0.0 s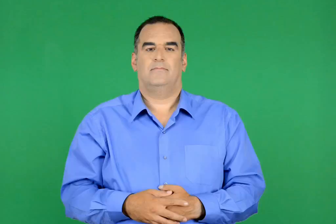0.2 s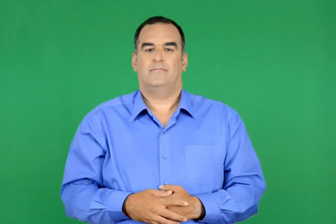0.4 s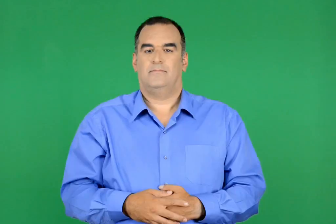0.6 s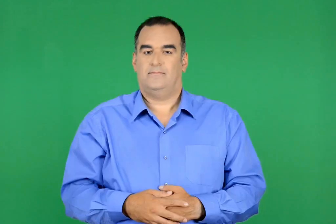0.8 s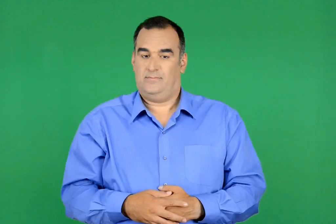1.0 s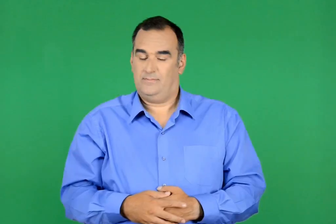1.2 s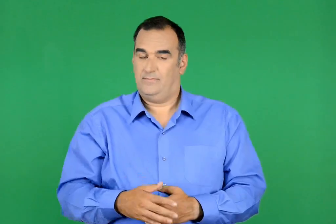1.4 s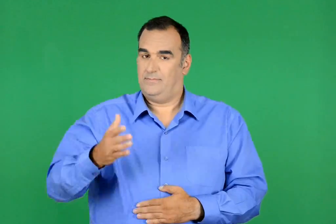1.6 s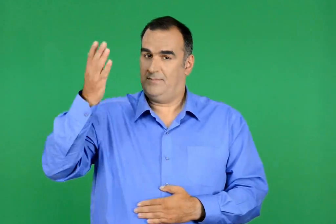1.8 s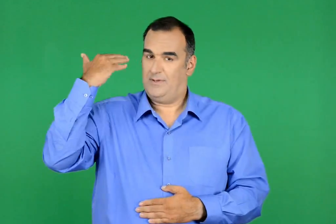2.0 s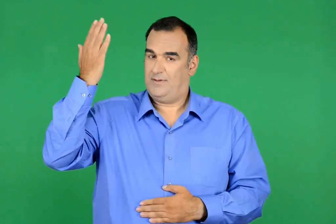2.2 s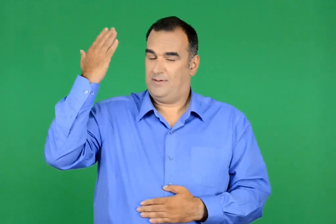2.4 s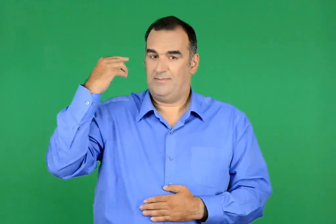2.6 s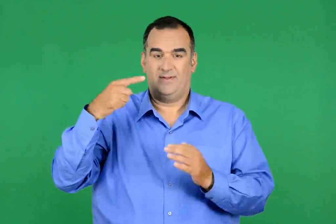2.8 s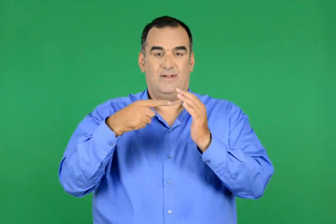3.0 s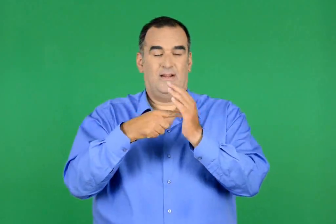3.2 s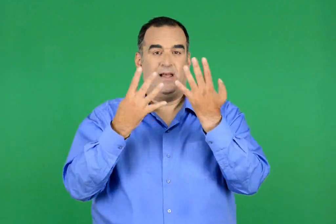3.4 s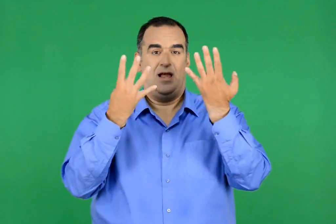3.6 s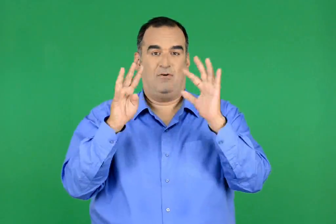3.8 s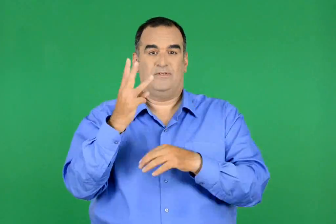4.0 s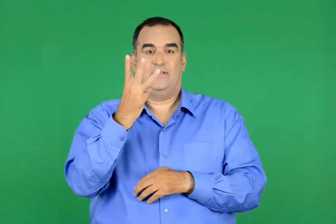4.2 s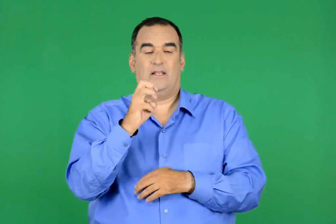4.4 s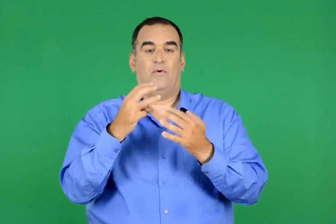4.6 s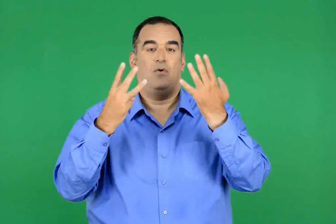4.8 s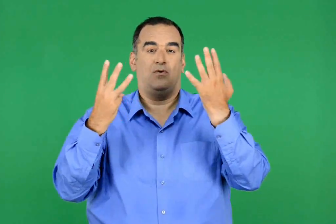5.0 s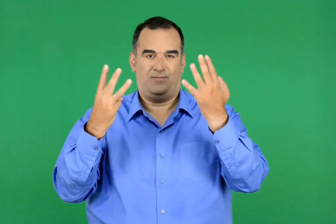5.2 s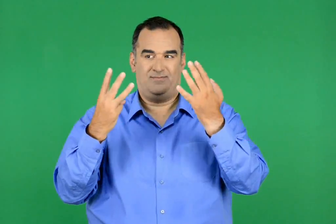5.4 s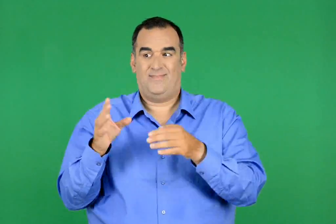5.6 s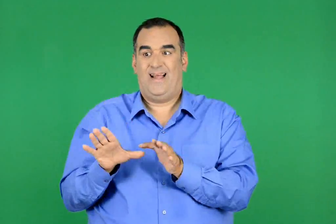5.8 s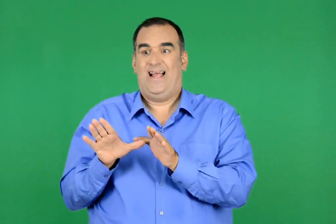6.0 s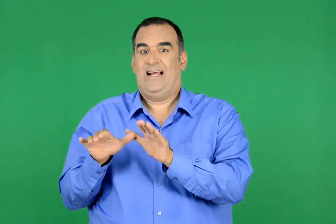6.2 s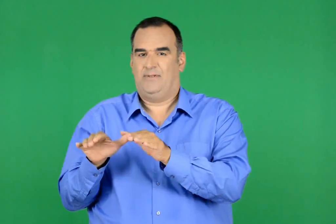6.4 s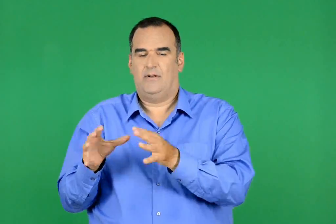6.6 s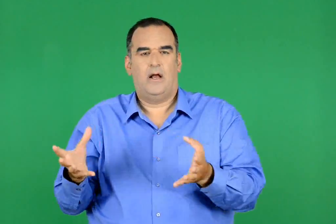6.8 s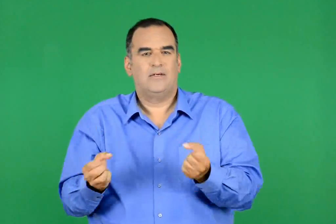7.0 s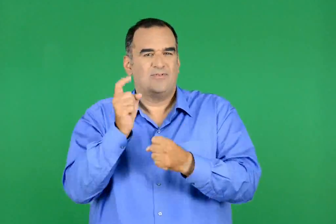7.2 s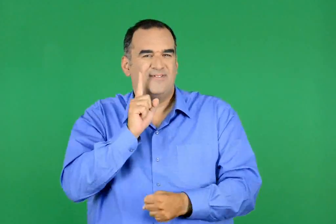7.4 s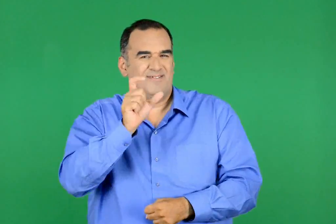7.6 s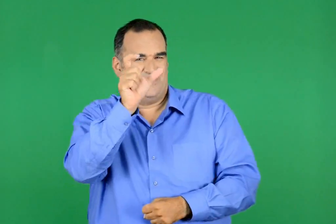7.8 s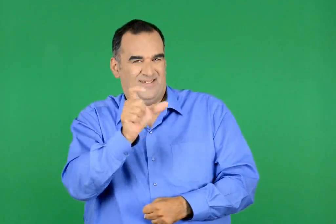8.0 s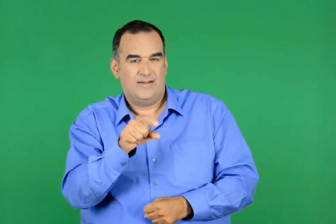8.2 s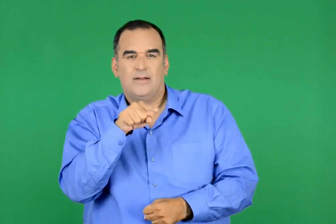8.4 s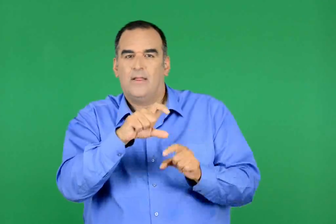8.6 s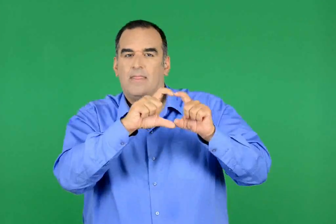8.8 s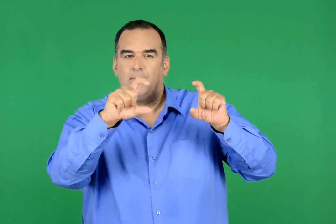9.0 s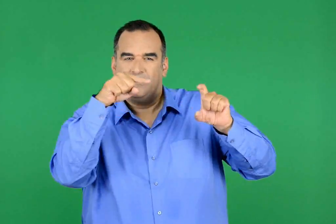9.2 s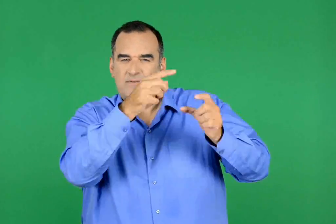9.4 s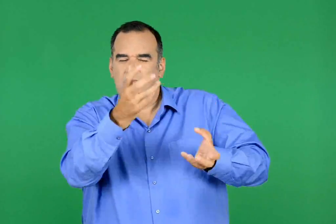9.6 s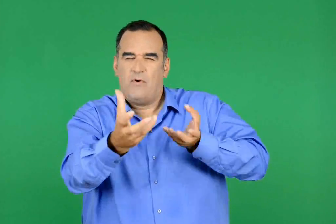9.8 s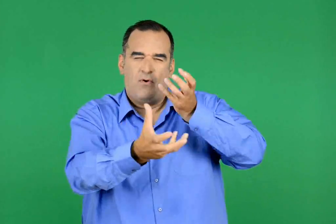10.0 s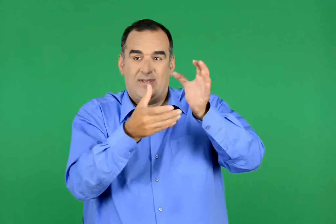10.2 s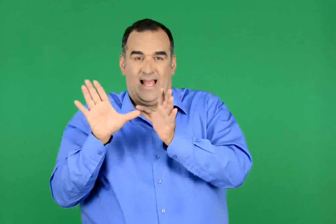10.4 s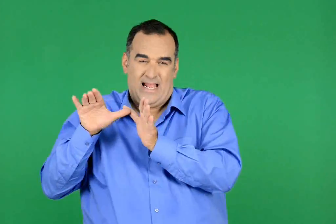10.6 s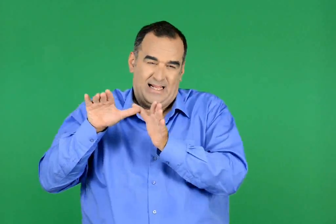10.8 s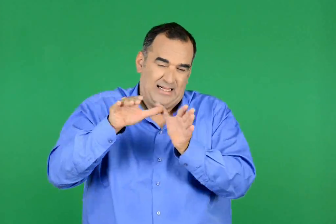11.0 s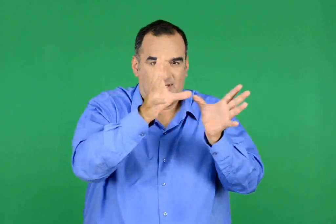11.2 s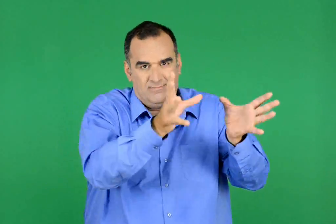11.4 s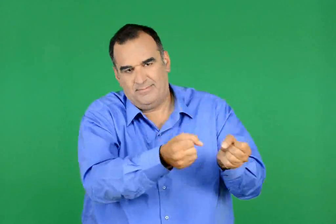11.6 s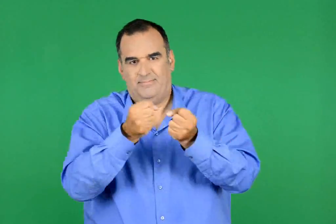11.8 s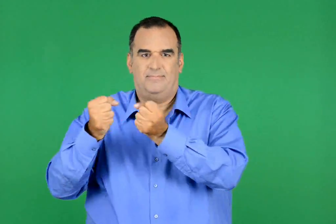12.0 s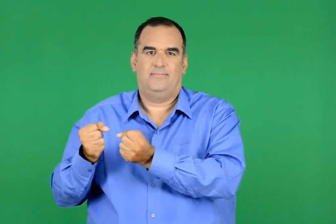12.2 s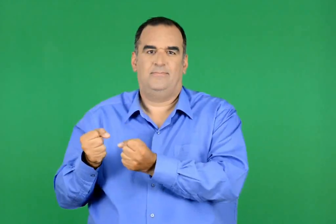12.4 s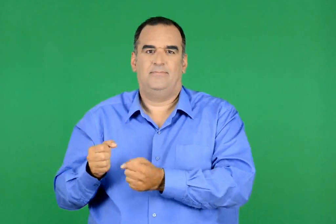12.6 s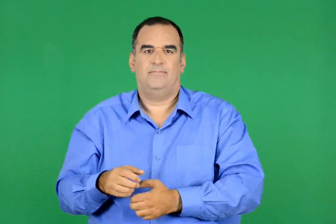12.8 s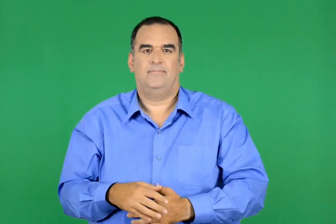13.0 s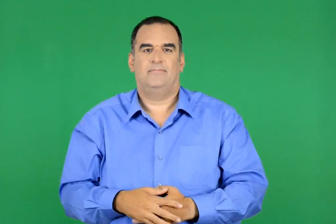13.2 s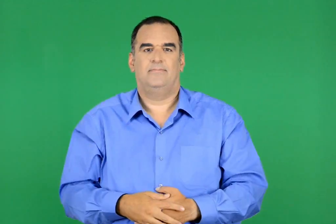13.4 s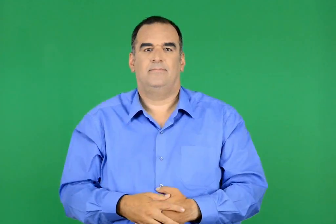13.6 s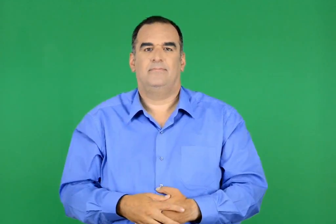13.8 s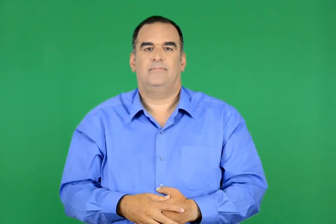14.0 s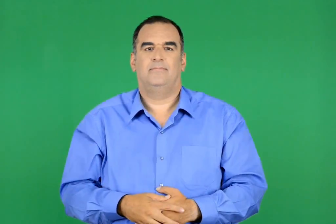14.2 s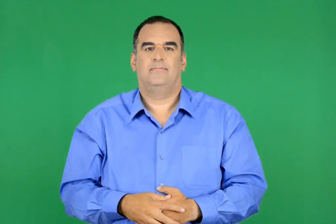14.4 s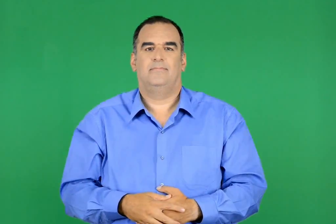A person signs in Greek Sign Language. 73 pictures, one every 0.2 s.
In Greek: ο άντζελµαν εμφανίστηκε για πρώτη φορά το 1938. έσωσε ένα κοριτσάκι βγάζοντάς το από ένα διαμέρισμα που είχε πάρει φωτιά
